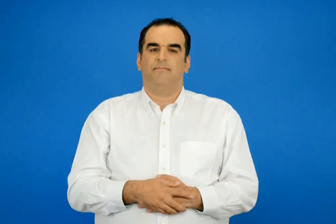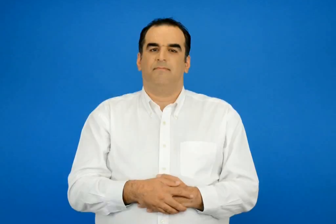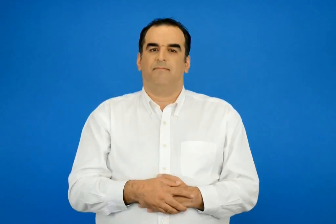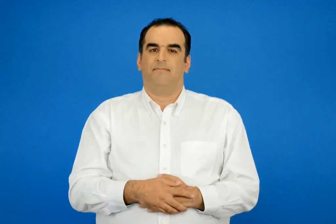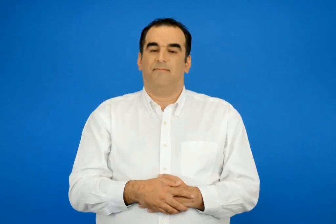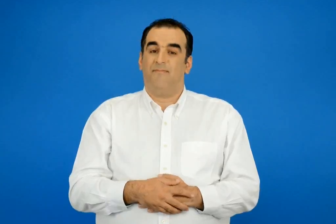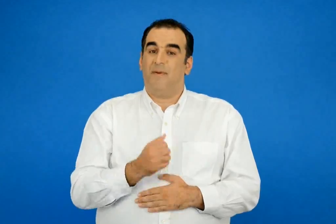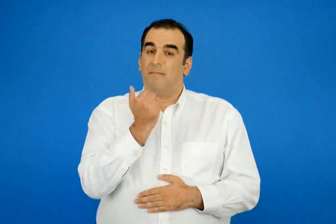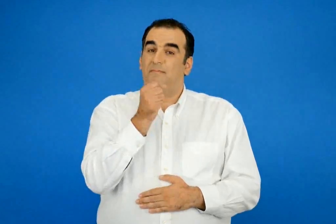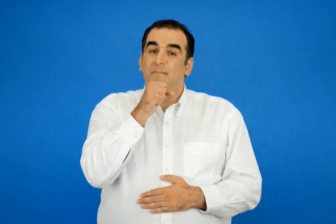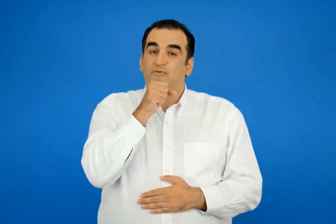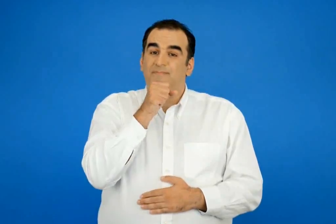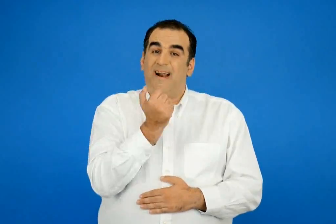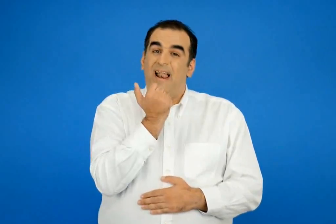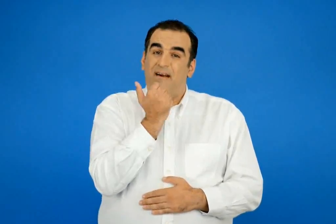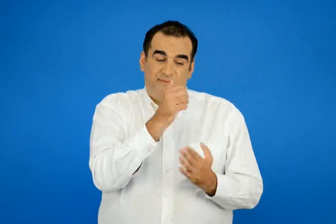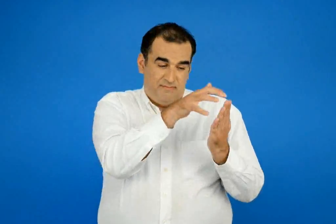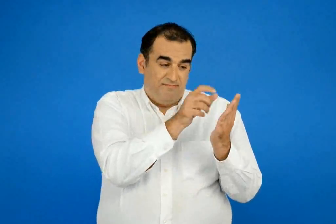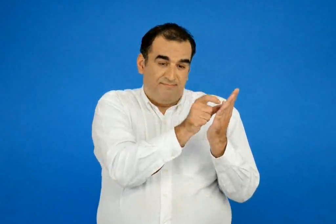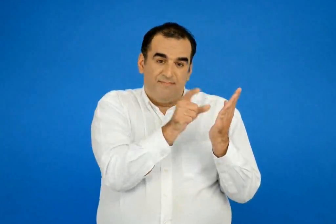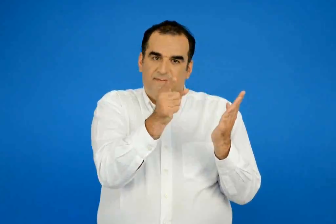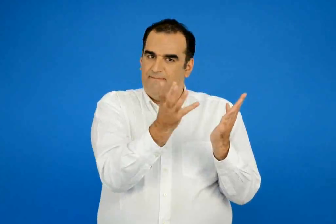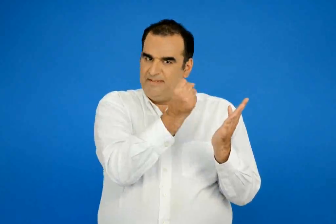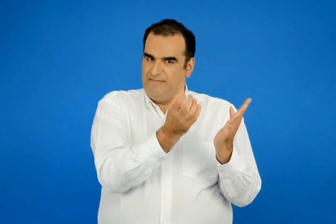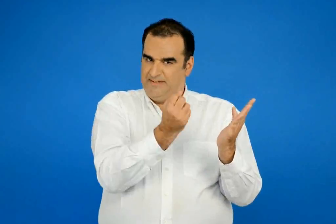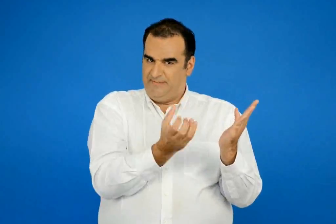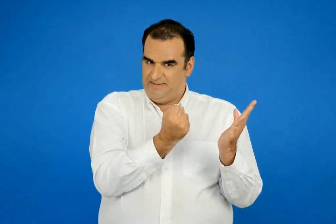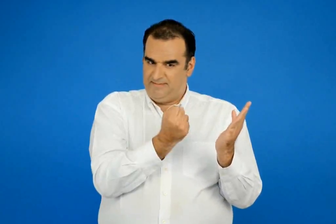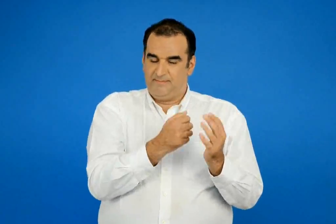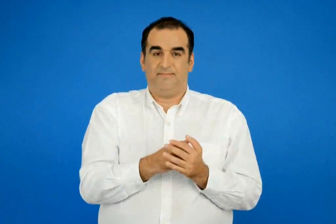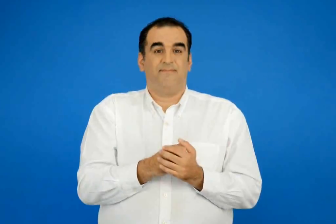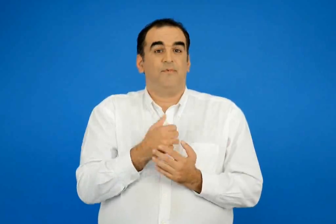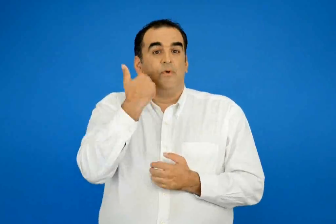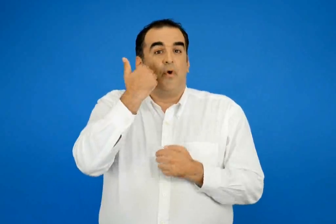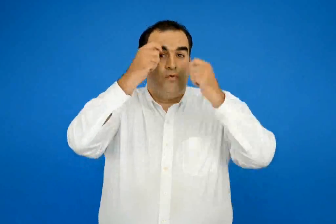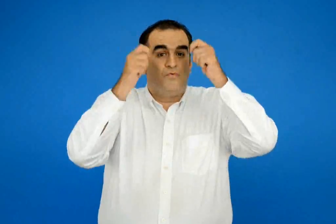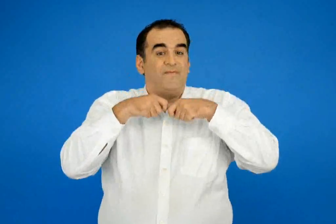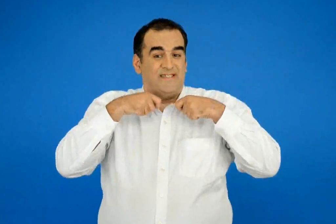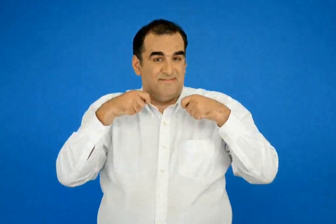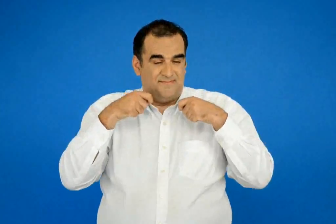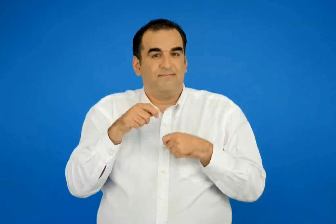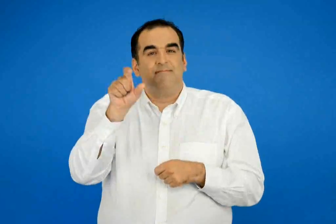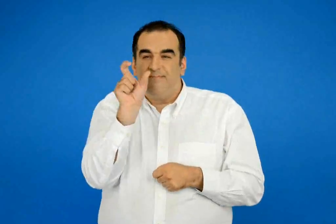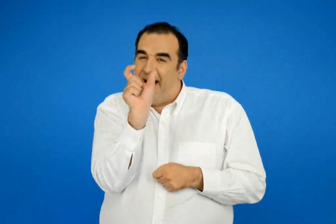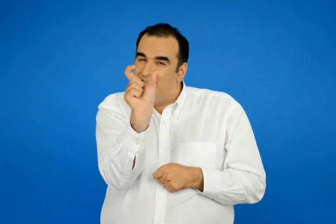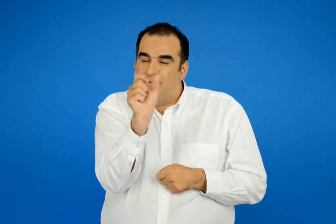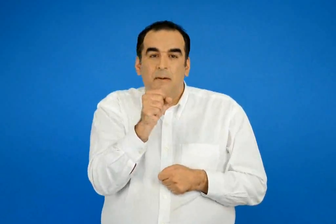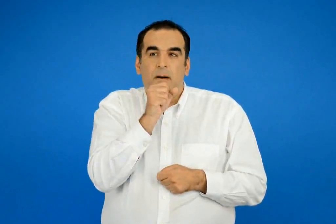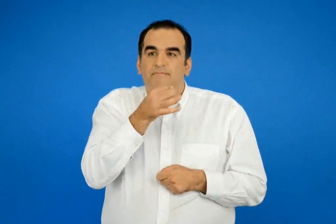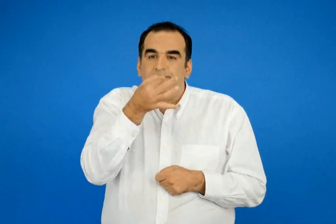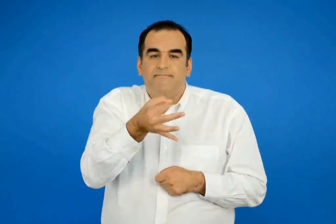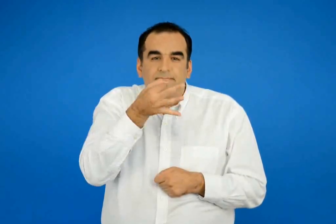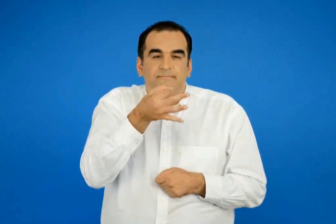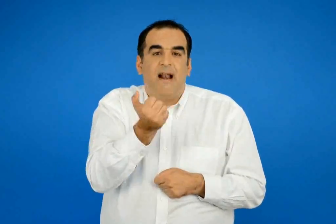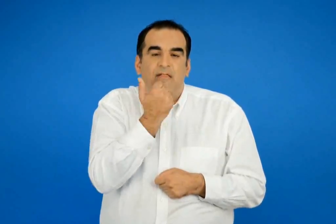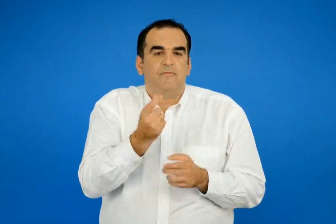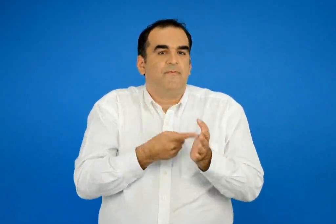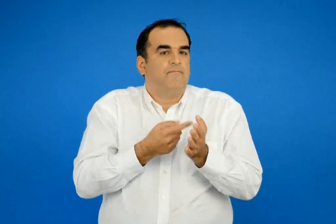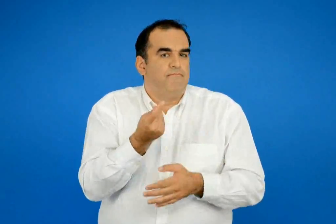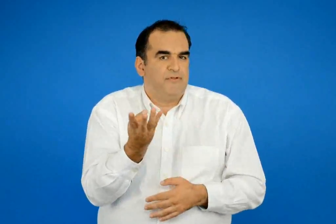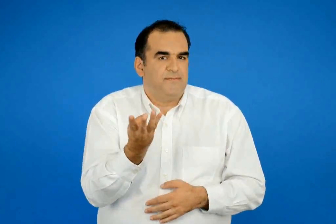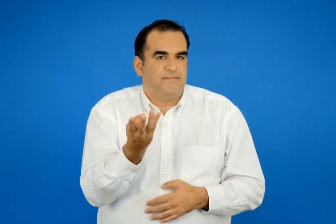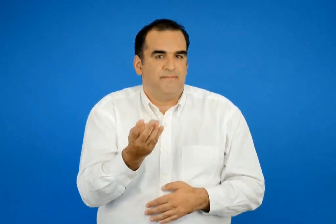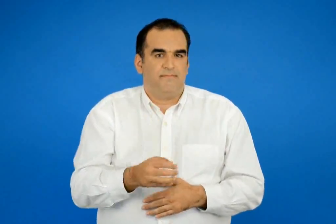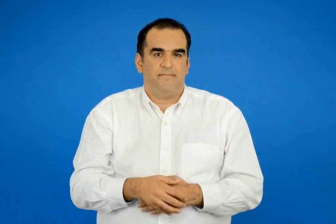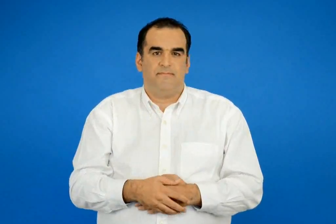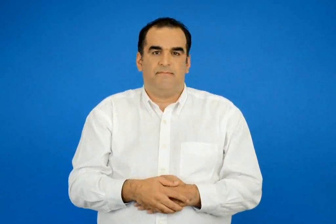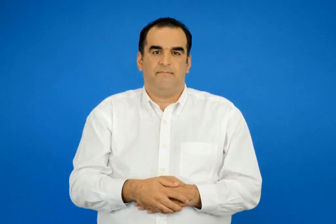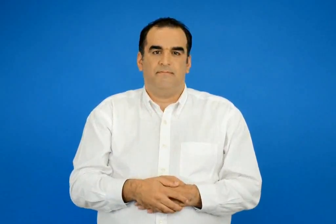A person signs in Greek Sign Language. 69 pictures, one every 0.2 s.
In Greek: βρες όλα τα λάθη που έκανε ο πάππους πόσες φορές είπε λάθος το όνομα της κοκκινοσκουφίτσας ;
